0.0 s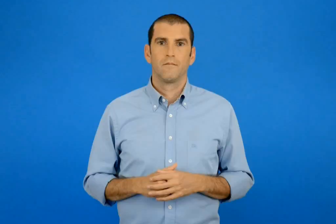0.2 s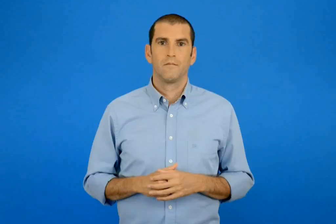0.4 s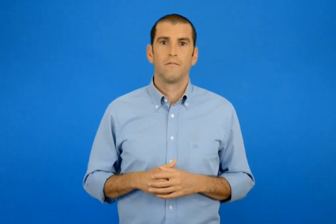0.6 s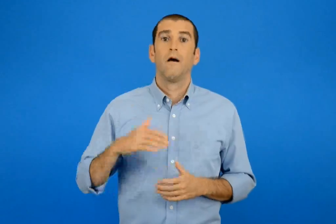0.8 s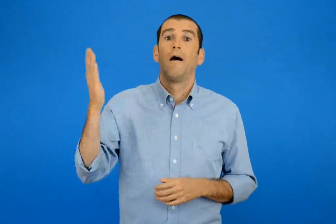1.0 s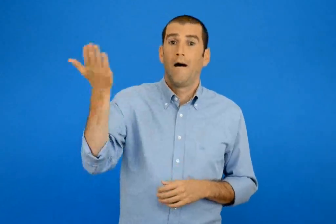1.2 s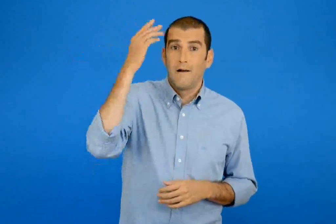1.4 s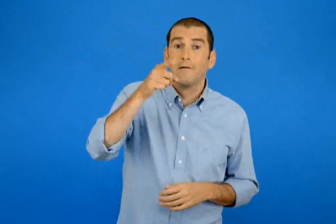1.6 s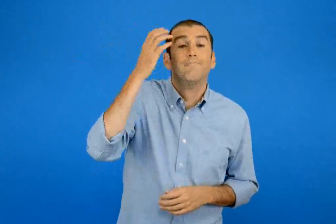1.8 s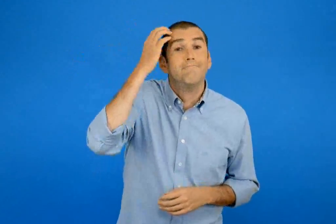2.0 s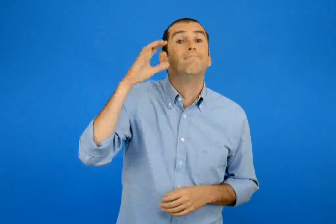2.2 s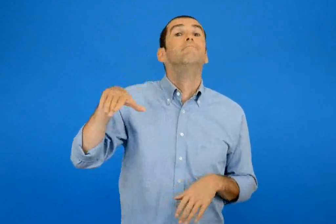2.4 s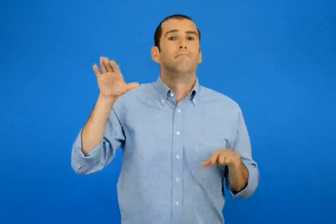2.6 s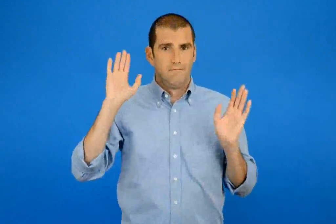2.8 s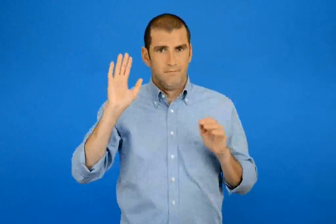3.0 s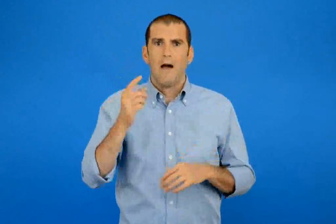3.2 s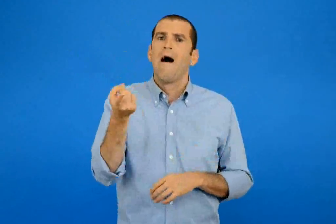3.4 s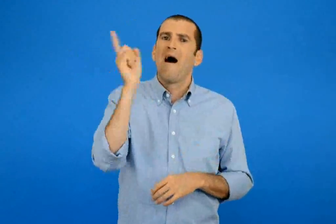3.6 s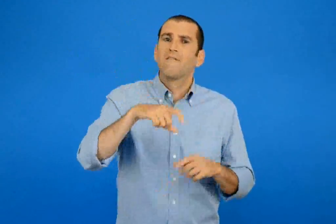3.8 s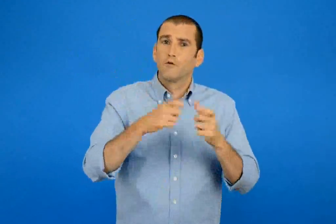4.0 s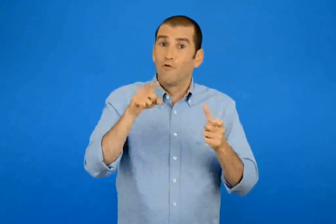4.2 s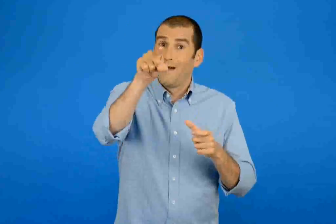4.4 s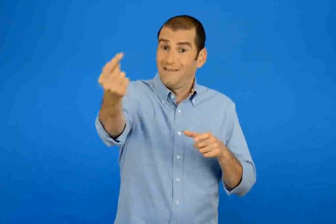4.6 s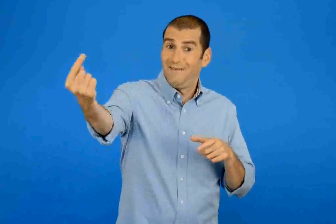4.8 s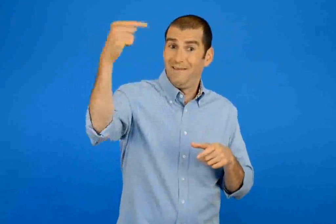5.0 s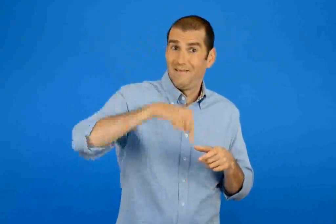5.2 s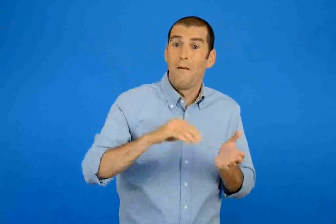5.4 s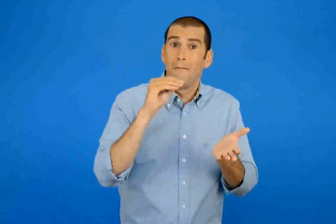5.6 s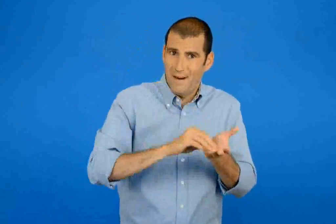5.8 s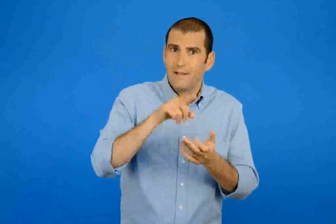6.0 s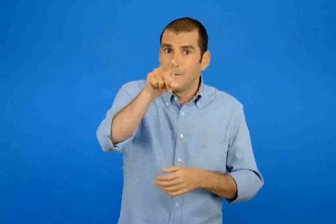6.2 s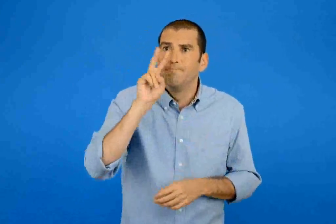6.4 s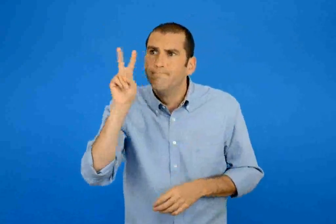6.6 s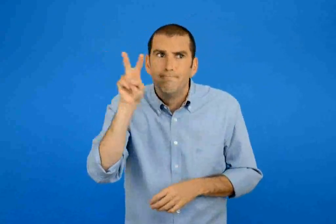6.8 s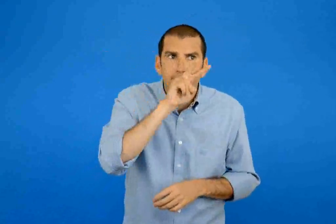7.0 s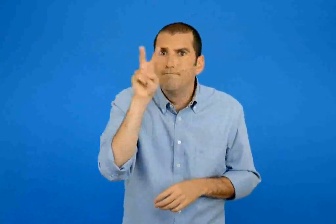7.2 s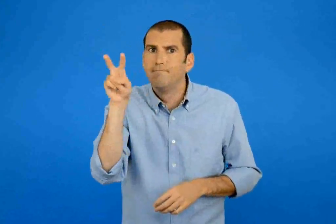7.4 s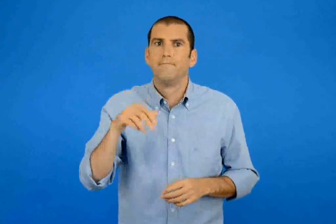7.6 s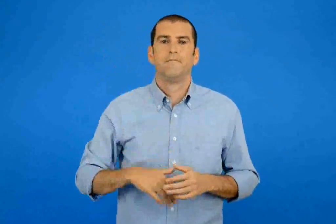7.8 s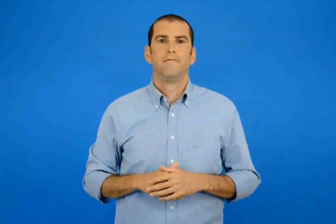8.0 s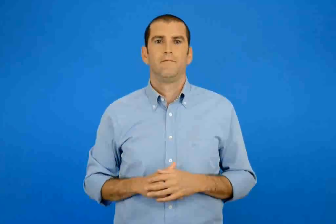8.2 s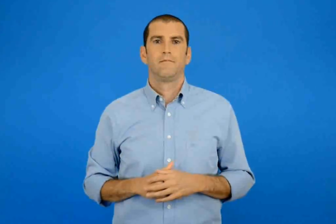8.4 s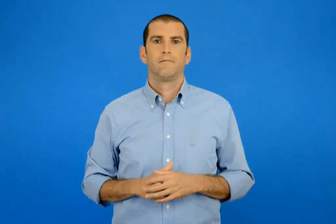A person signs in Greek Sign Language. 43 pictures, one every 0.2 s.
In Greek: αν δεν τις θυμάσαι παρατήρησε τες αύριο που θα ξανάρθεις στο σχολείο
